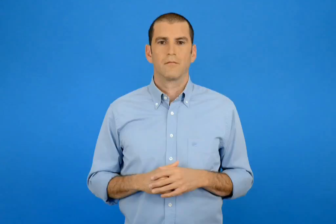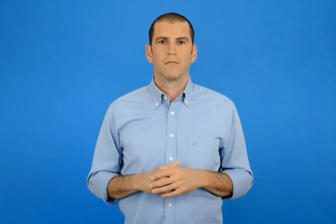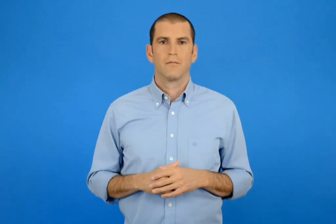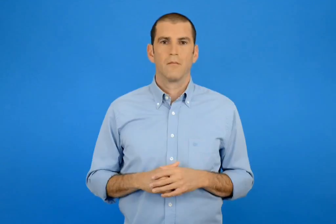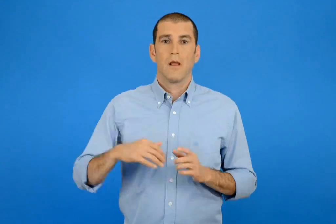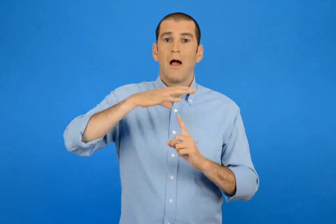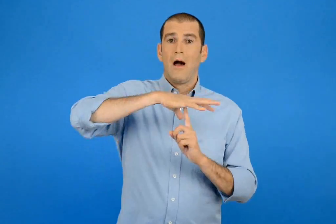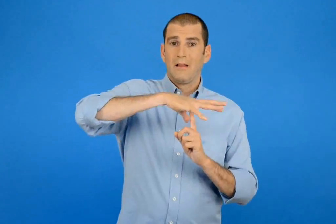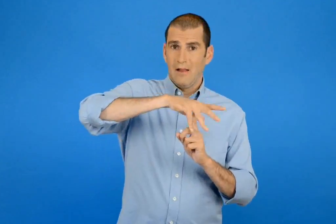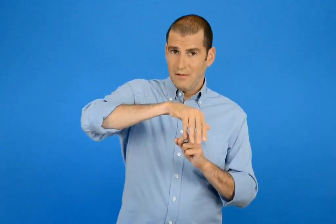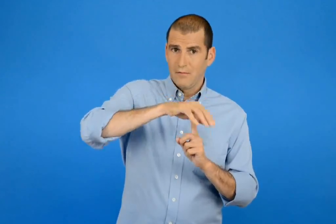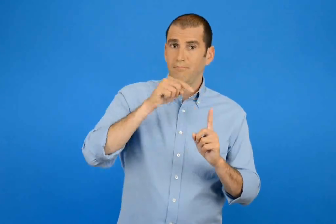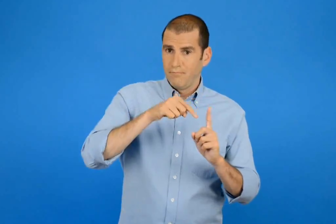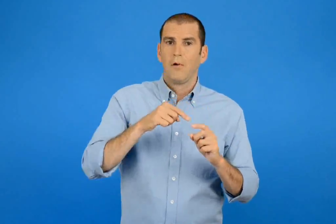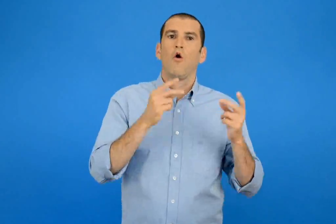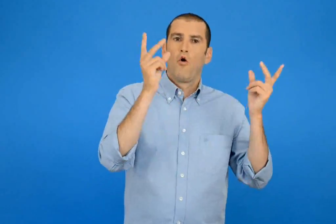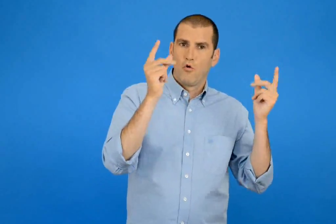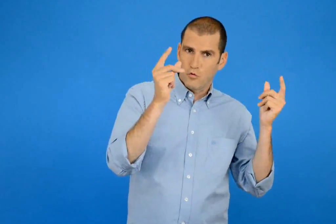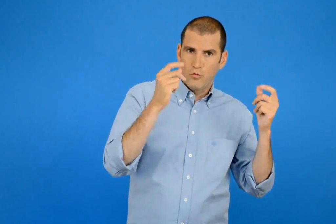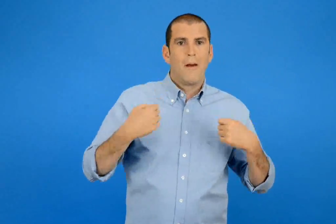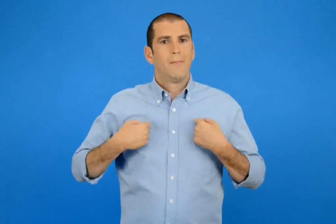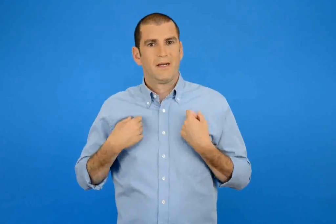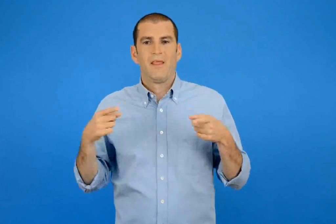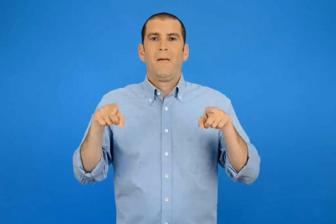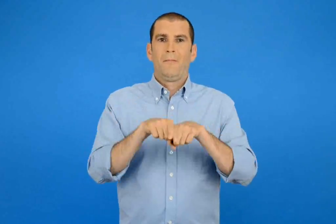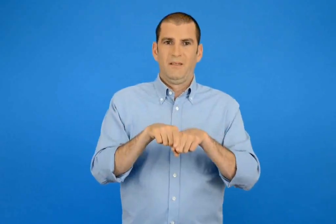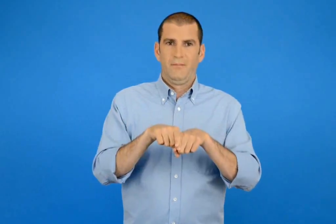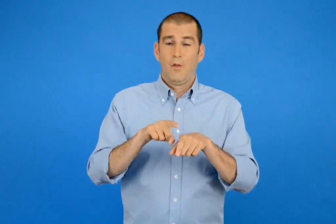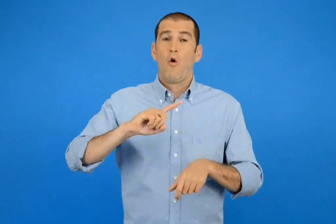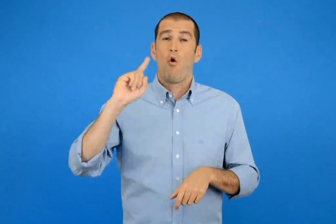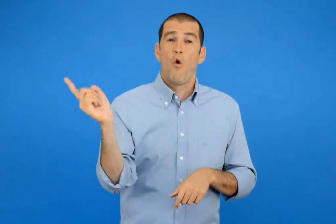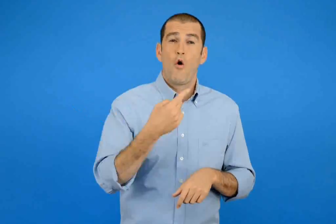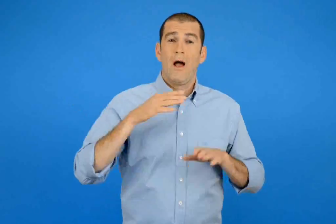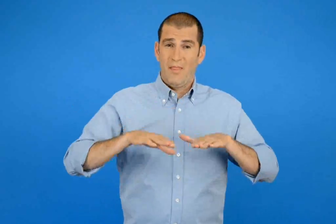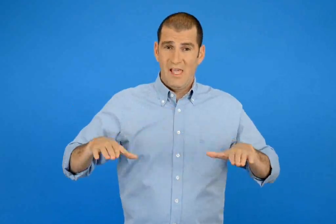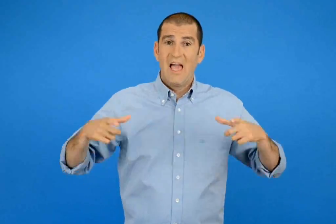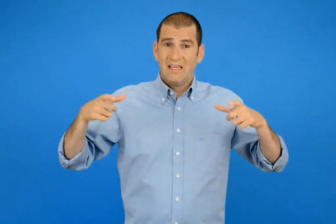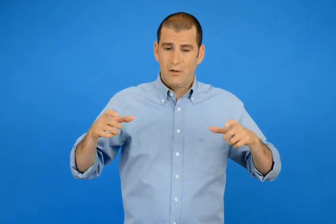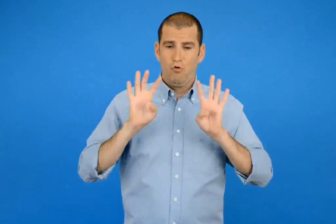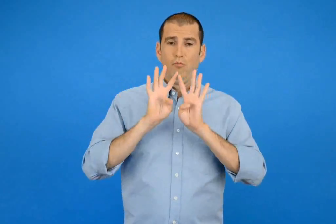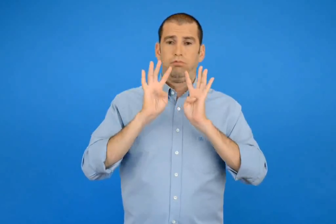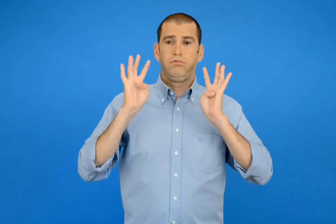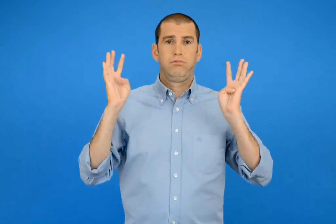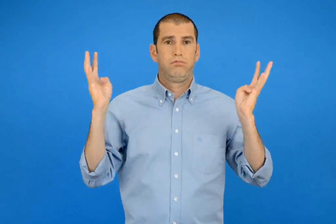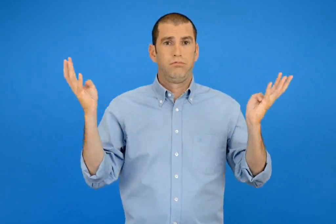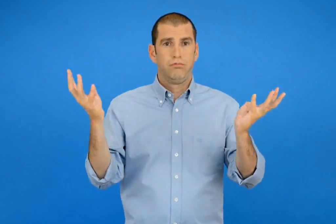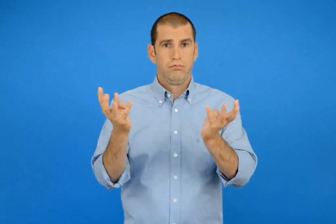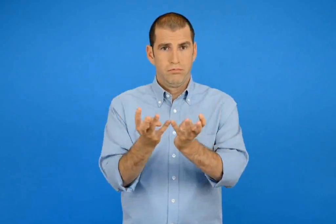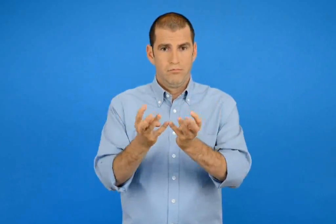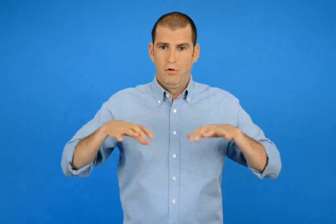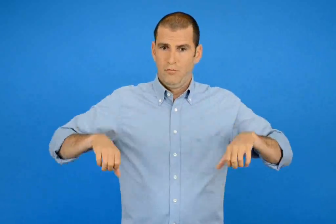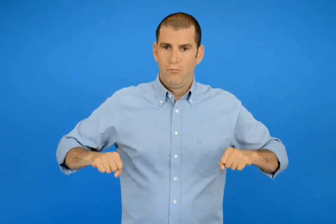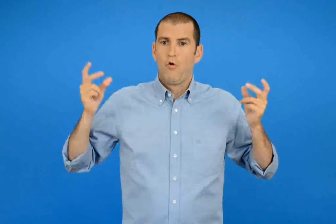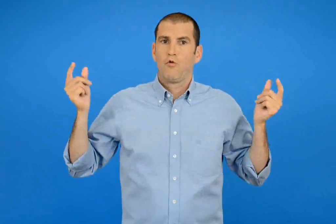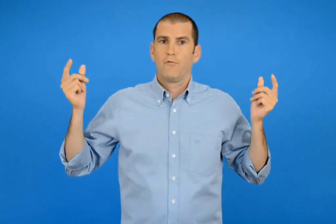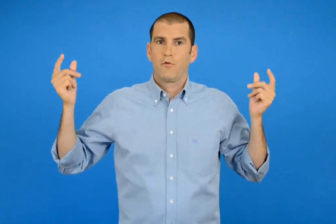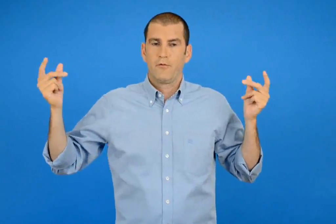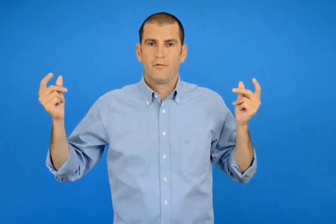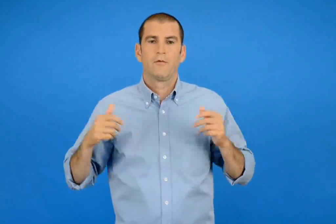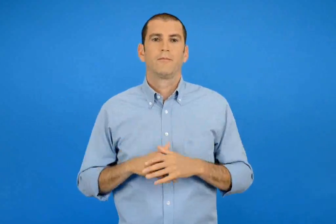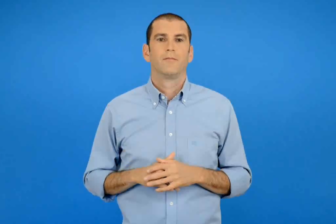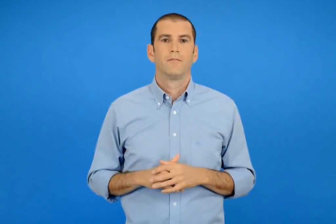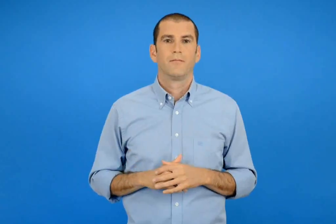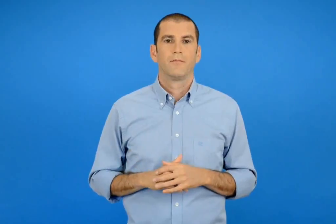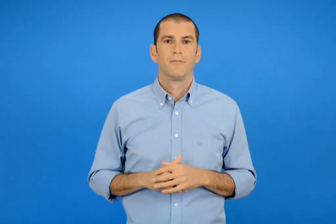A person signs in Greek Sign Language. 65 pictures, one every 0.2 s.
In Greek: το γαϊτανάκι είναι ένας χορός και μαζί παιχνίδι όλα τα παιδιά πιάνονται σε κύκλο και χορεύουν
